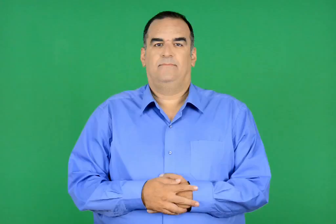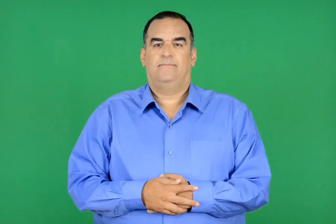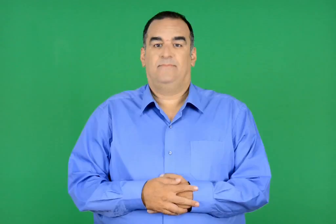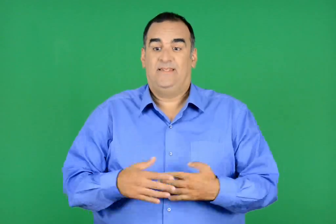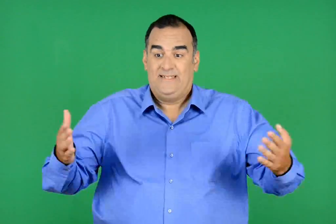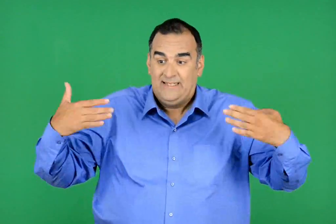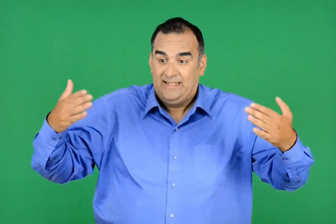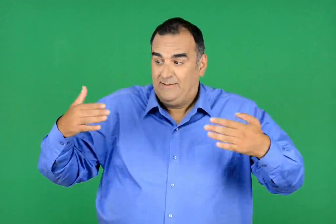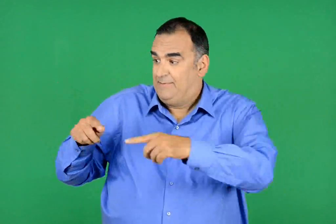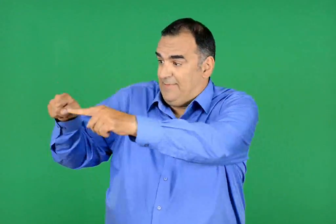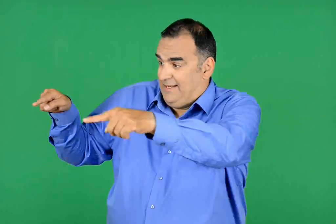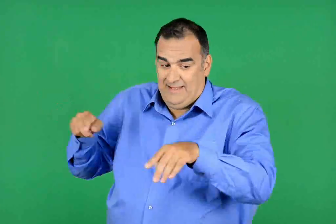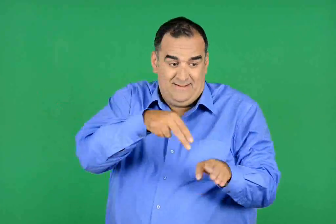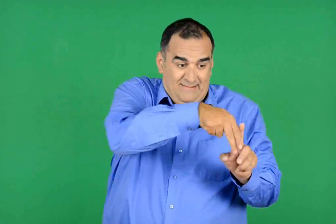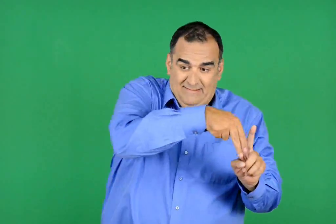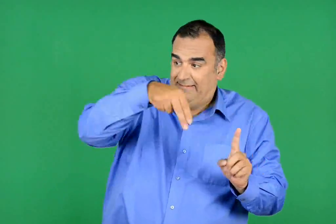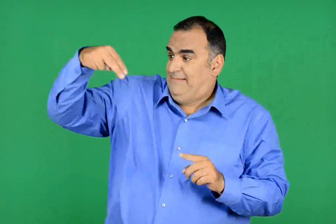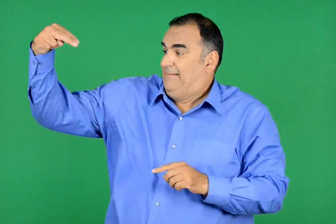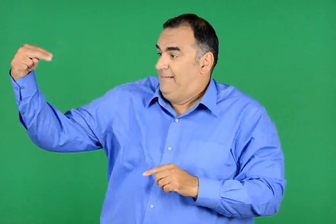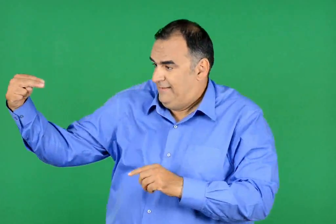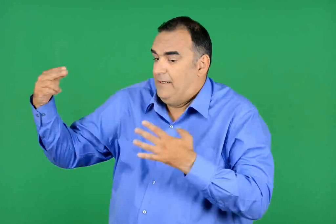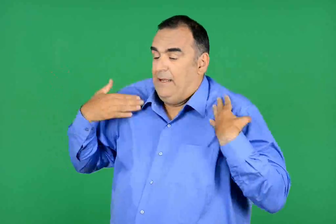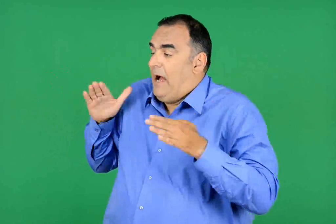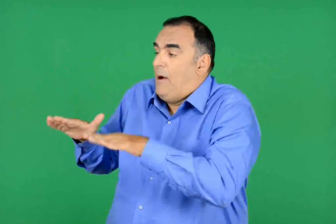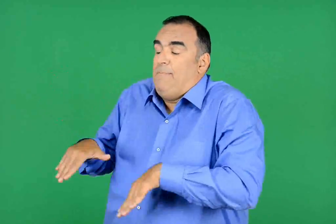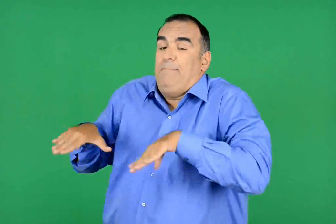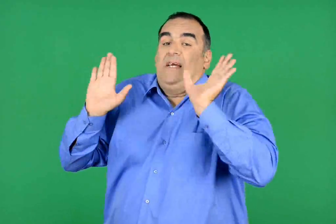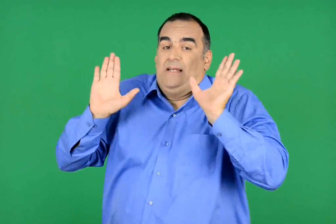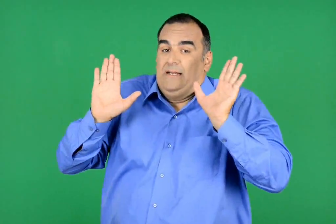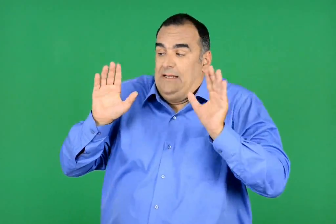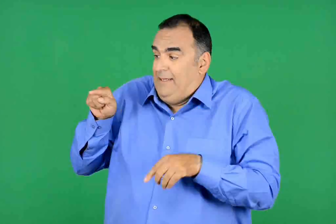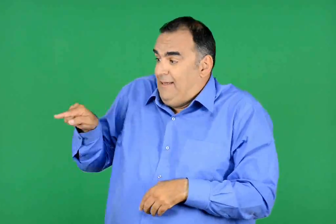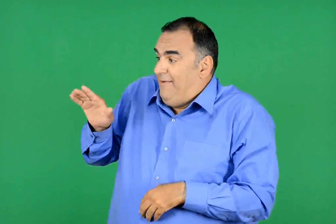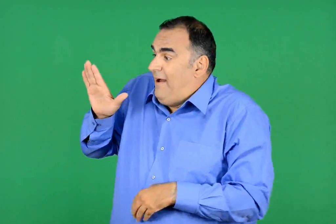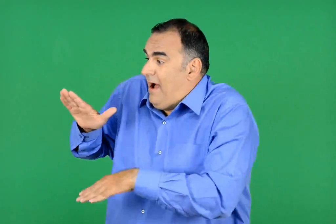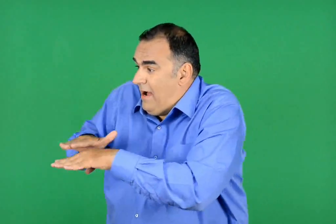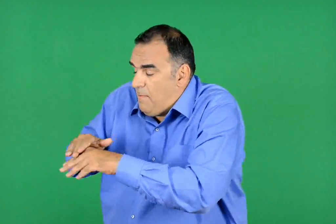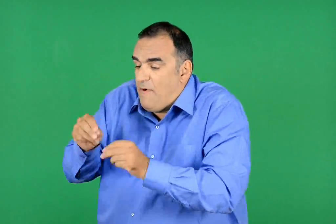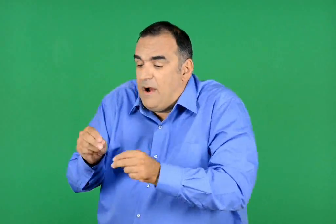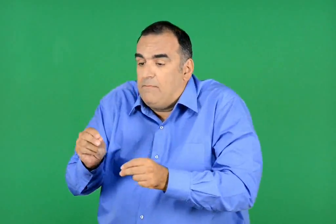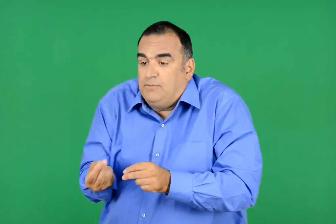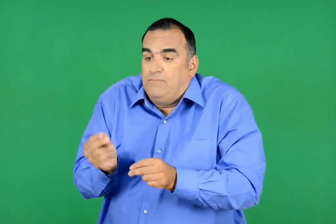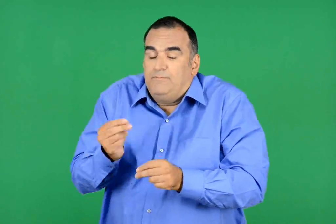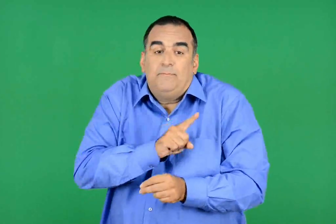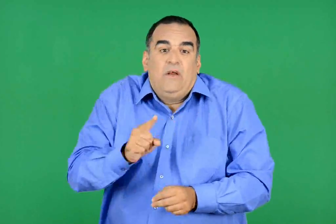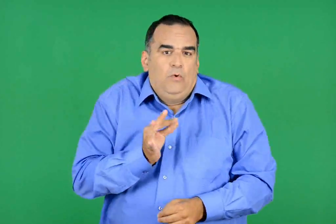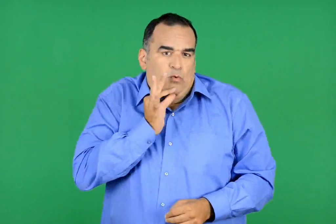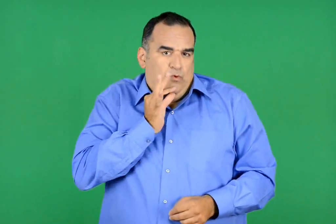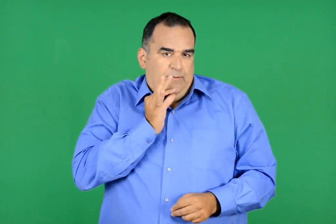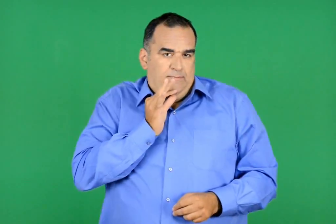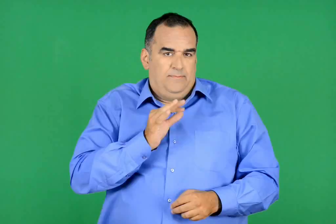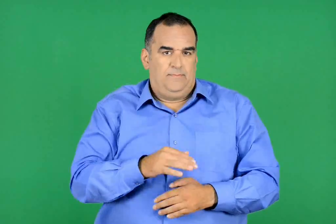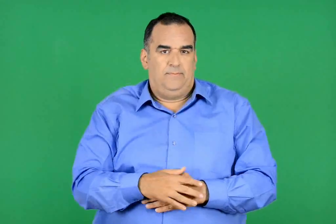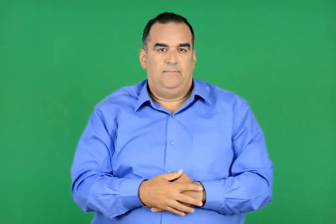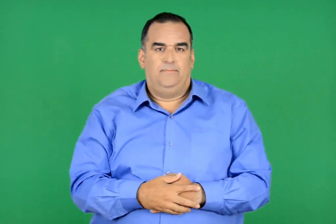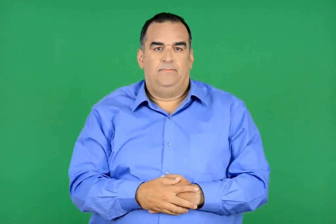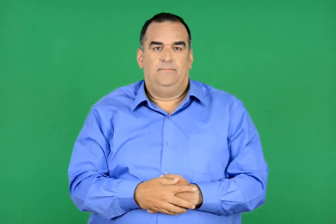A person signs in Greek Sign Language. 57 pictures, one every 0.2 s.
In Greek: ελάτε γρήγορα να τον βγάλουμε στη στεριά και µην απλώσει κανένας χέρια πάνω του , για να µη µας βρουν συμφορές που δεν τις φανταζόμαστε
